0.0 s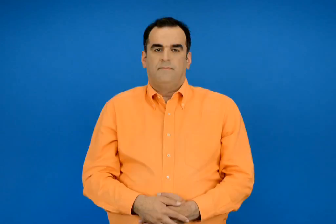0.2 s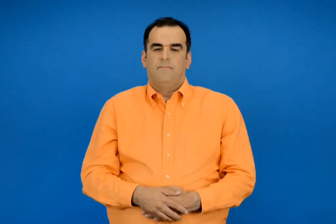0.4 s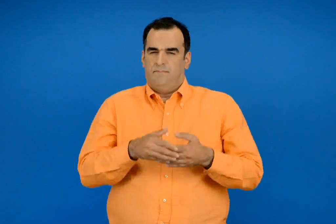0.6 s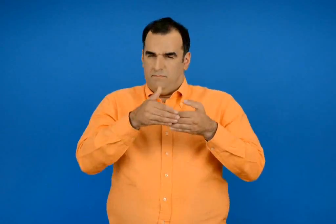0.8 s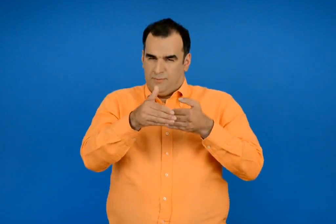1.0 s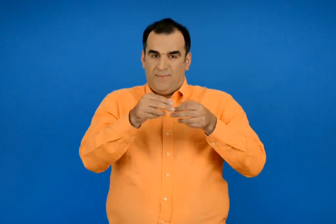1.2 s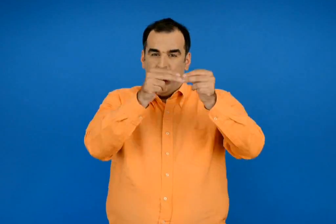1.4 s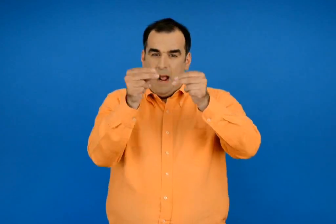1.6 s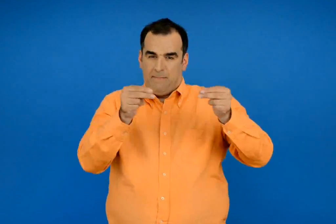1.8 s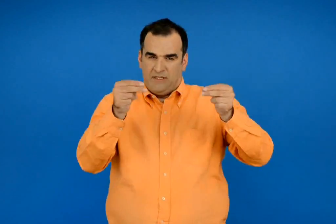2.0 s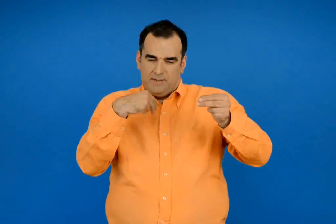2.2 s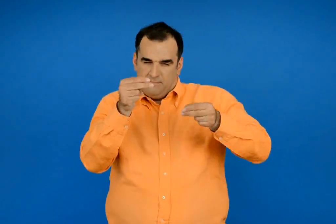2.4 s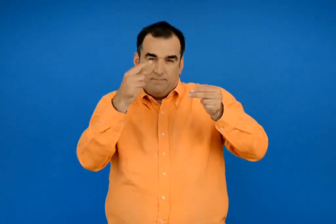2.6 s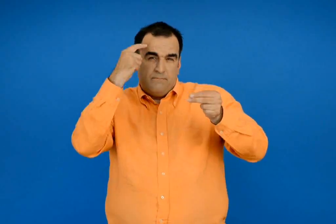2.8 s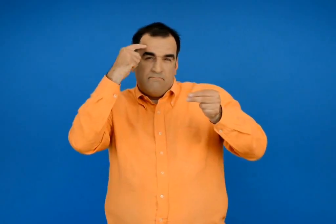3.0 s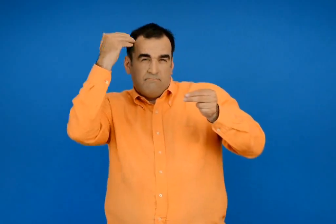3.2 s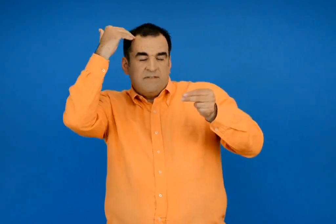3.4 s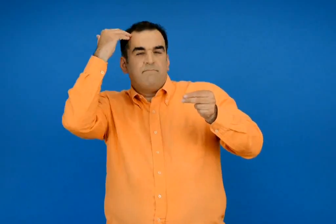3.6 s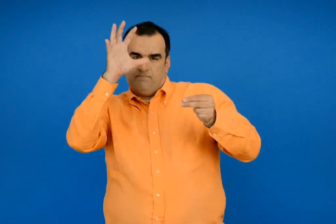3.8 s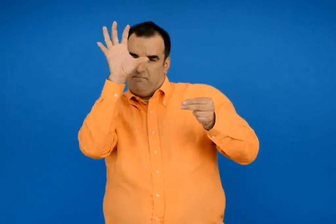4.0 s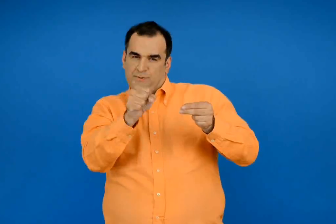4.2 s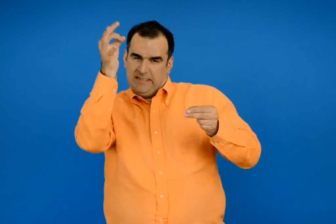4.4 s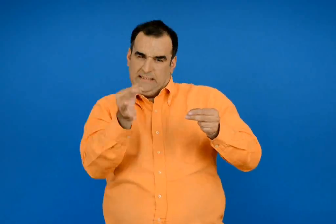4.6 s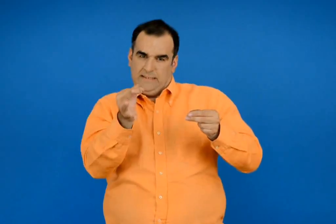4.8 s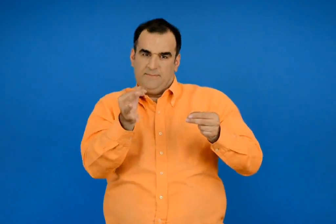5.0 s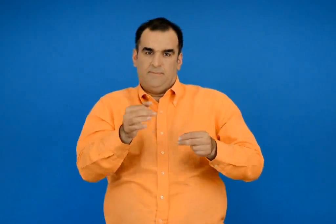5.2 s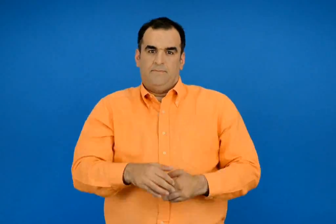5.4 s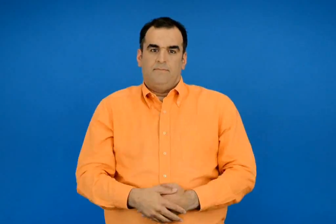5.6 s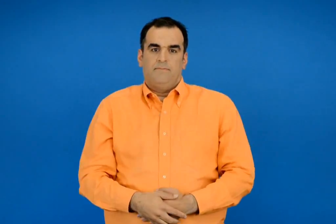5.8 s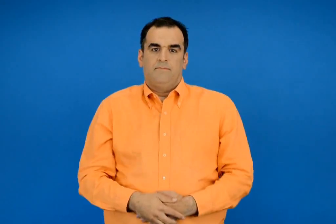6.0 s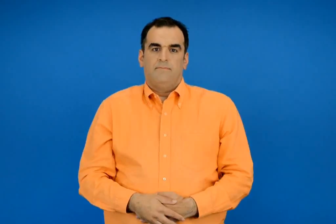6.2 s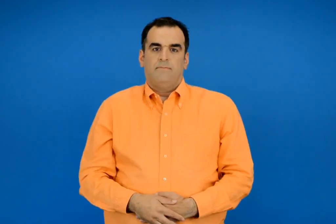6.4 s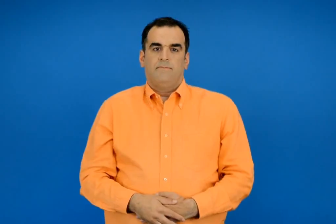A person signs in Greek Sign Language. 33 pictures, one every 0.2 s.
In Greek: στη συνέχεια υπολογίζω με το νου το αποτέλεσμα με ακρίβεια
